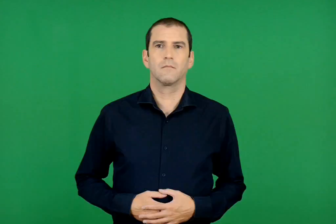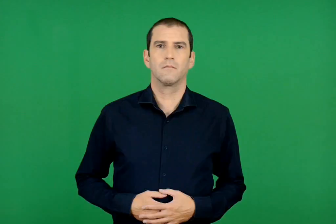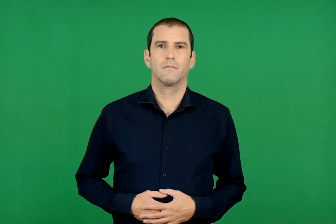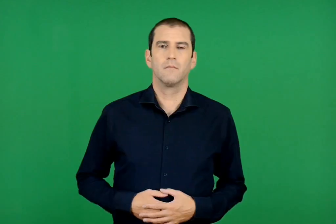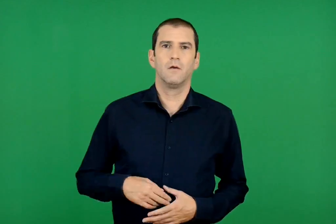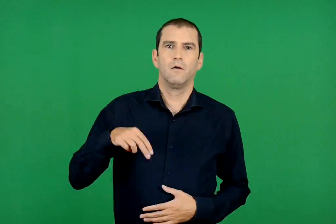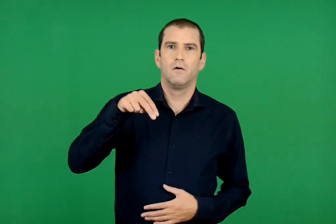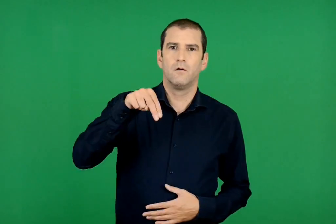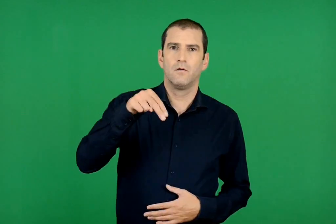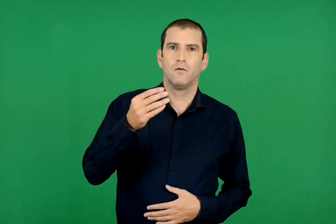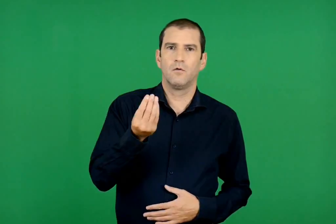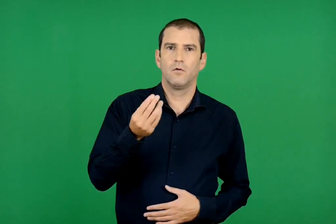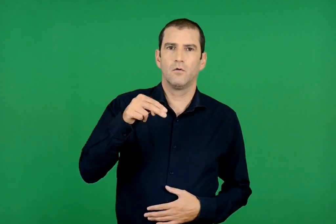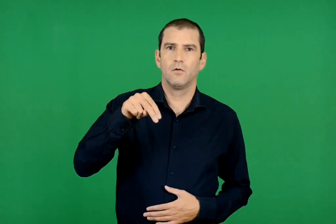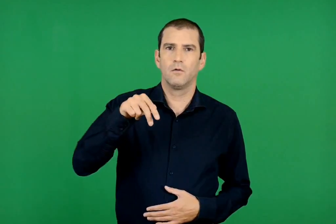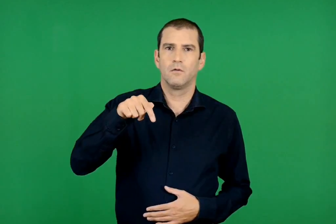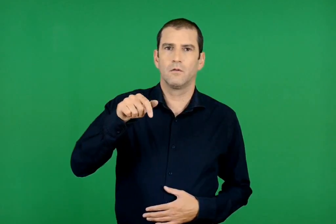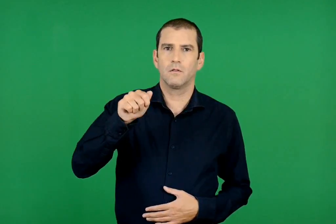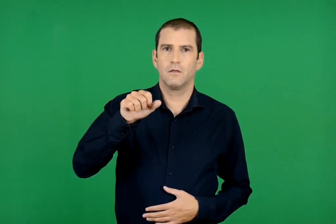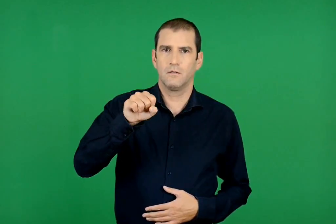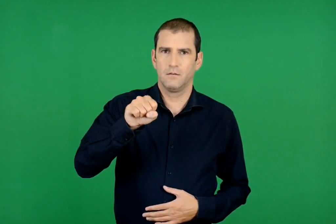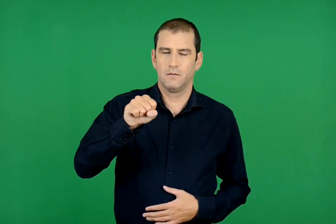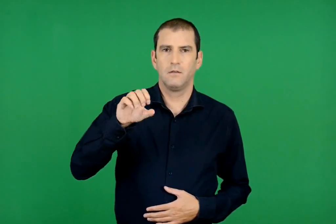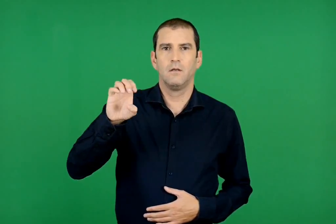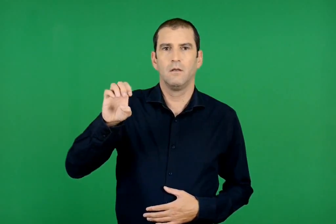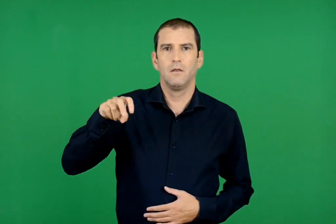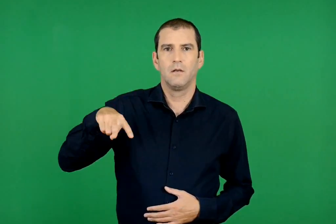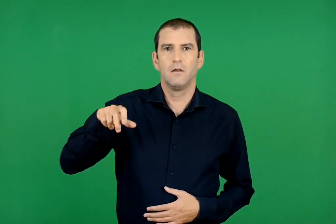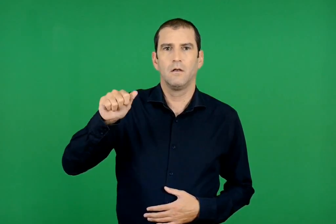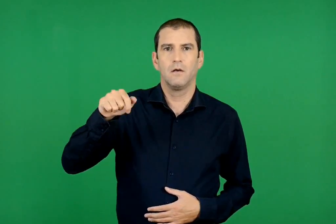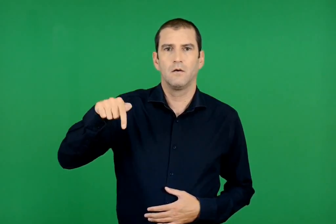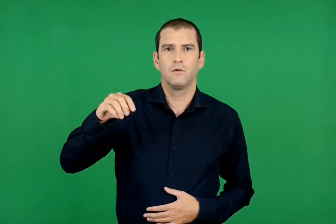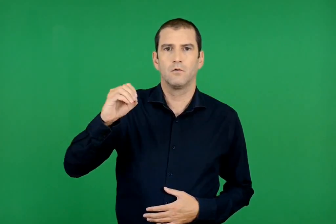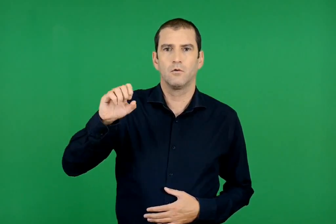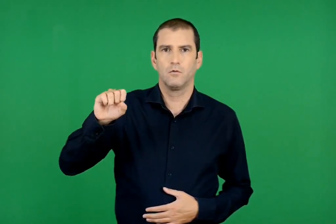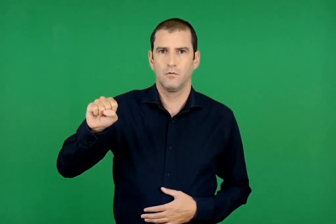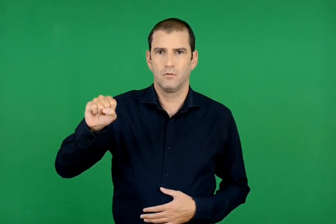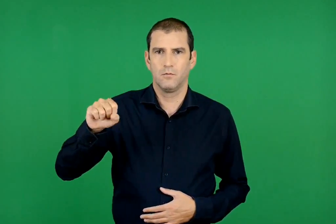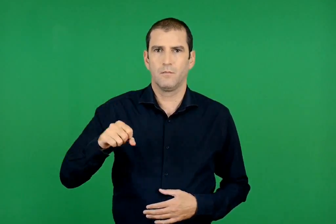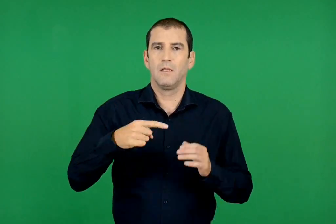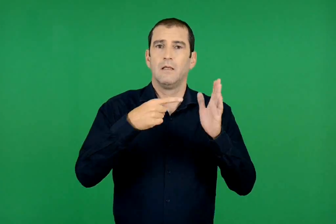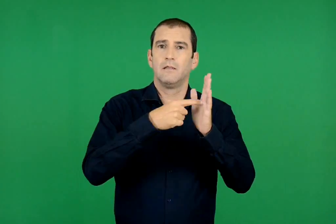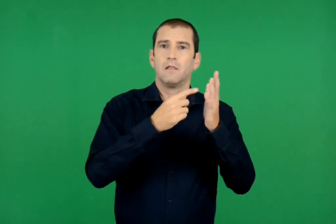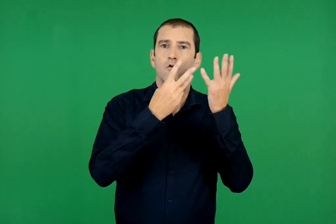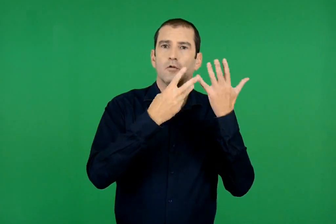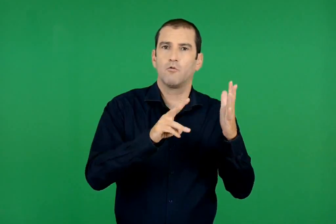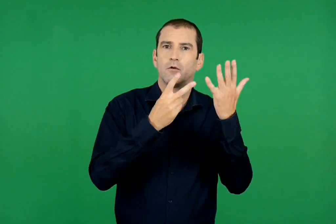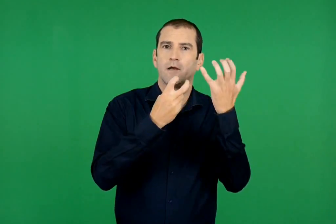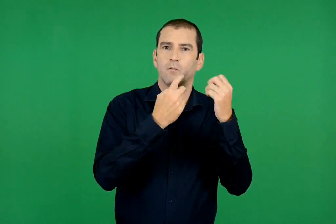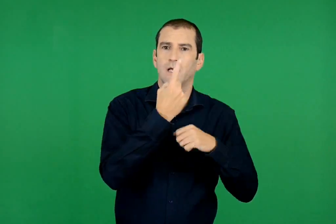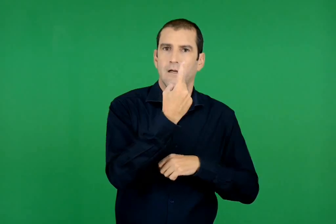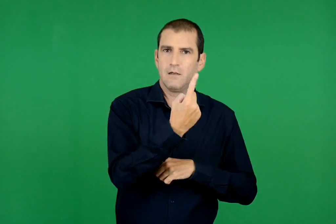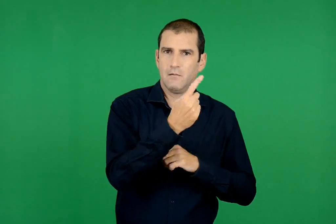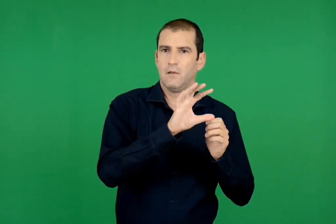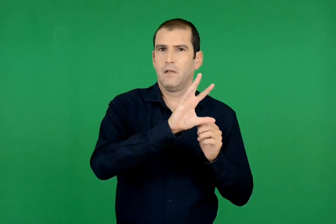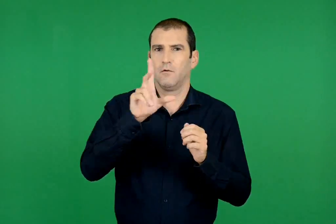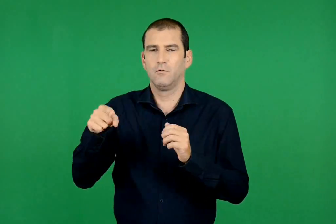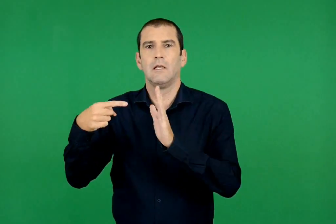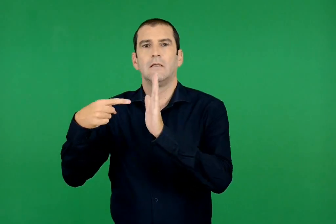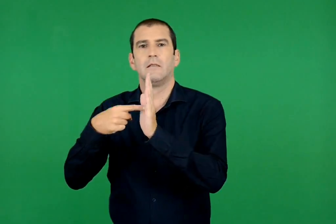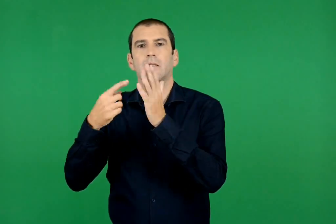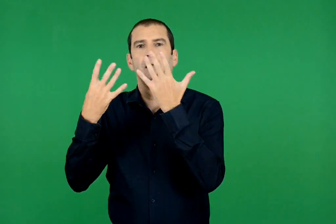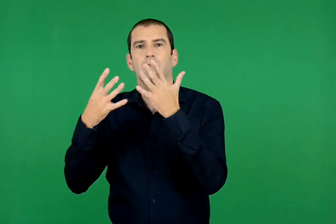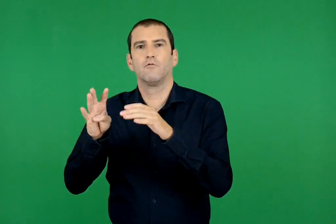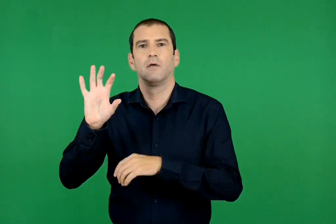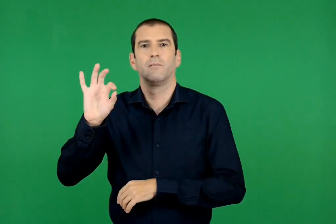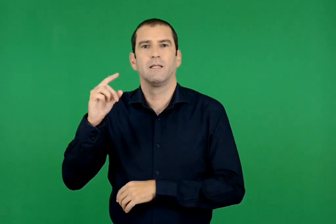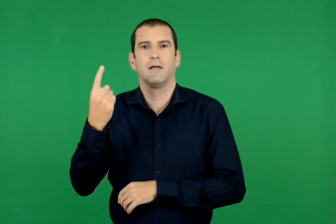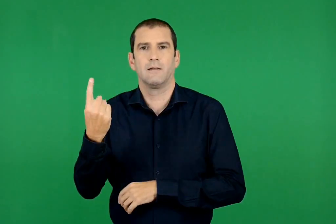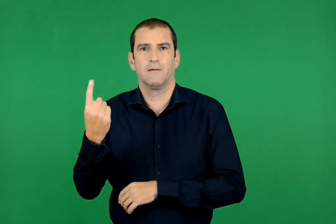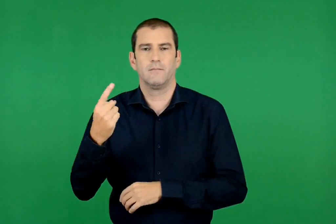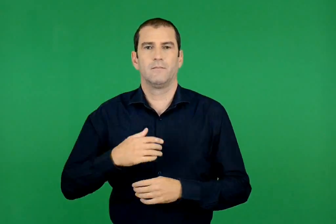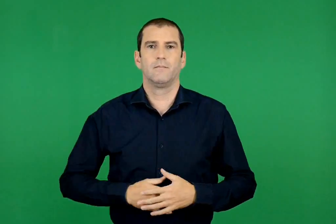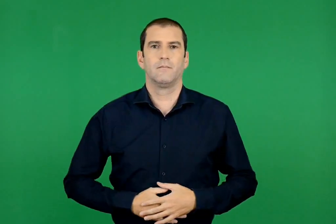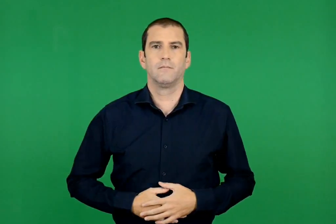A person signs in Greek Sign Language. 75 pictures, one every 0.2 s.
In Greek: νώντας έλατος 1871 1951
